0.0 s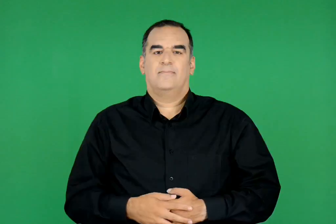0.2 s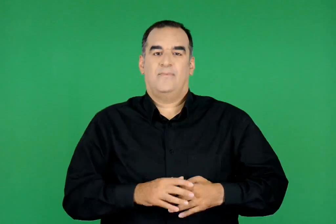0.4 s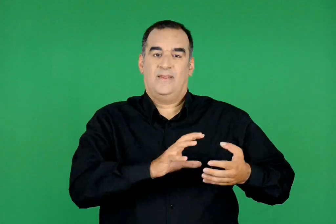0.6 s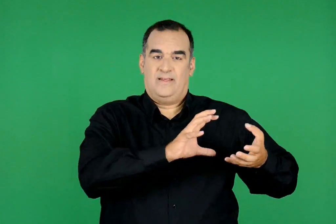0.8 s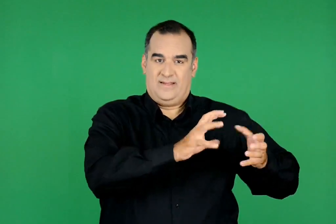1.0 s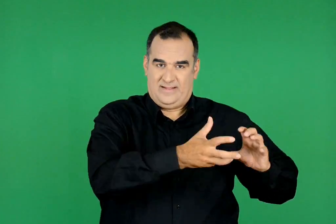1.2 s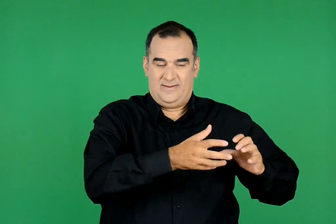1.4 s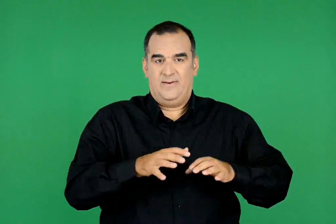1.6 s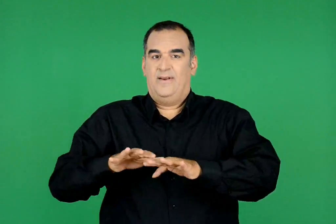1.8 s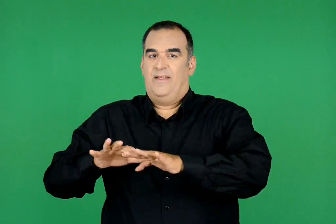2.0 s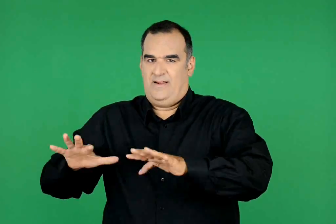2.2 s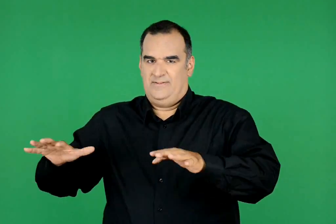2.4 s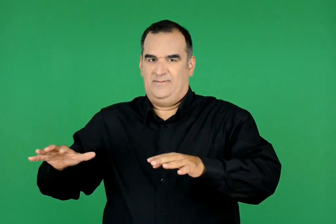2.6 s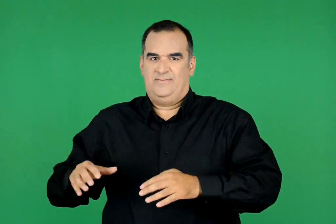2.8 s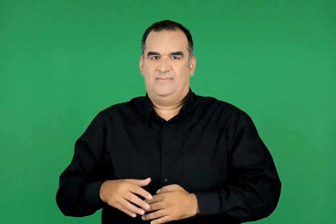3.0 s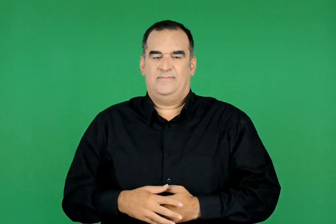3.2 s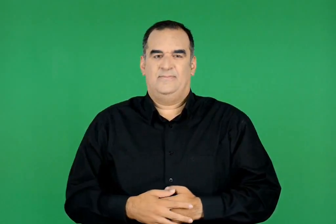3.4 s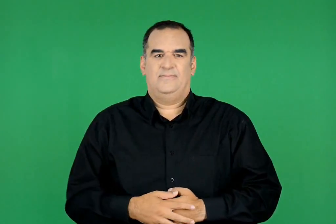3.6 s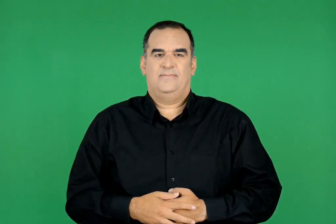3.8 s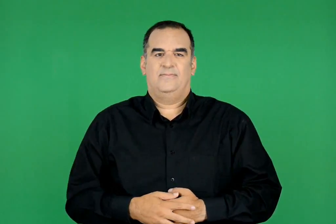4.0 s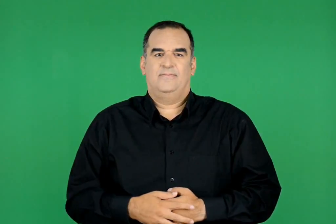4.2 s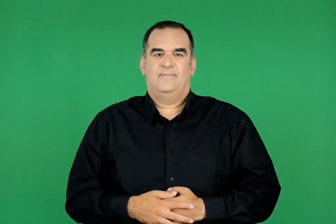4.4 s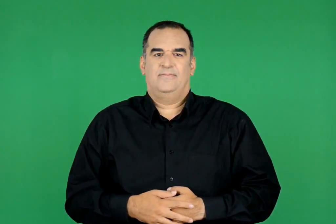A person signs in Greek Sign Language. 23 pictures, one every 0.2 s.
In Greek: γη και θάλασσα
